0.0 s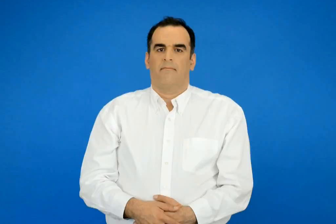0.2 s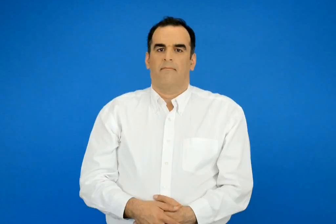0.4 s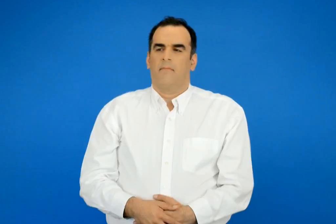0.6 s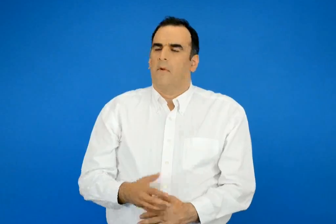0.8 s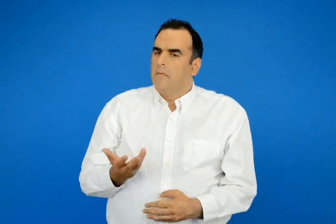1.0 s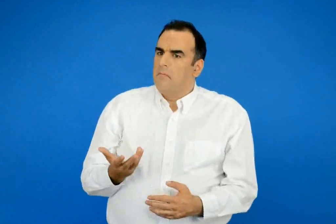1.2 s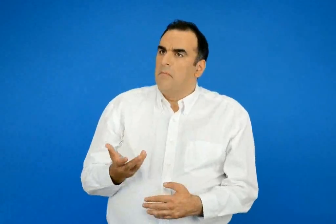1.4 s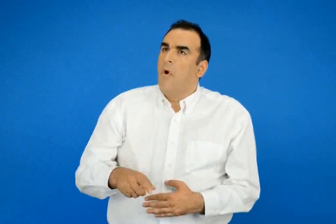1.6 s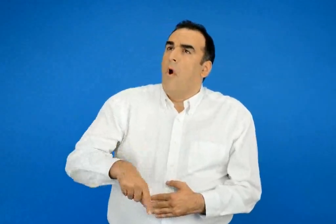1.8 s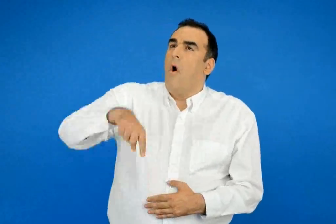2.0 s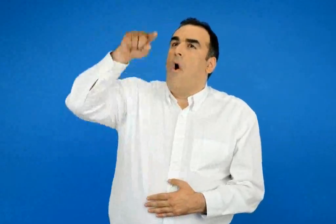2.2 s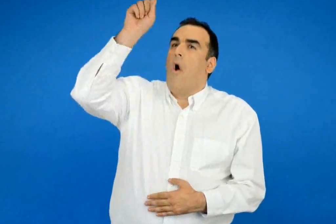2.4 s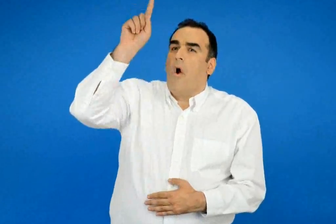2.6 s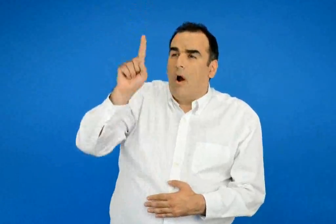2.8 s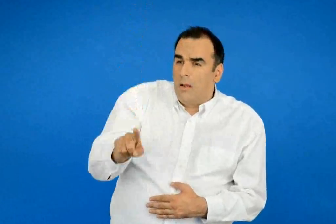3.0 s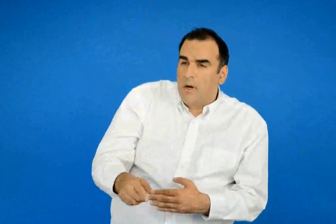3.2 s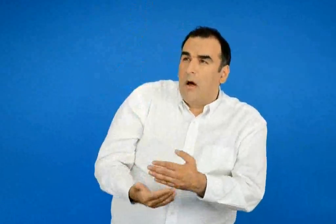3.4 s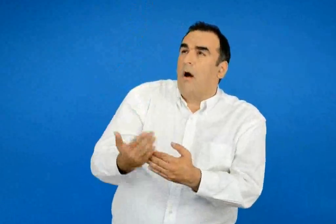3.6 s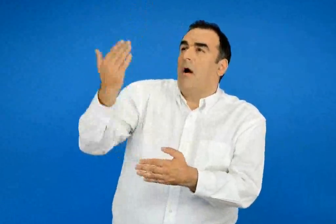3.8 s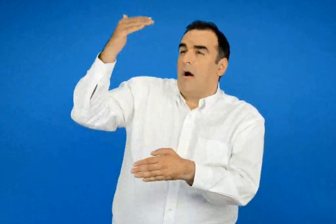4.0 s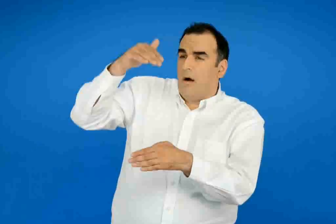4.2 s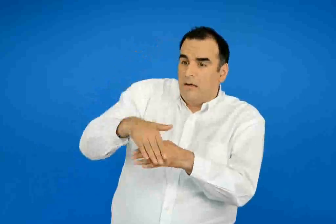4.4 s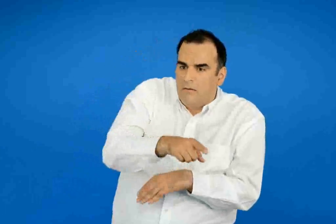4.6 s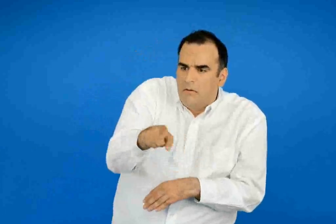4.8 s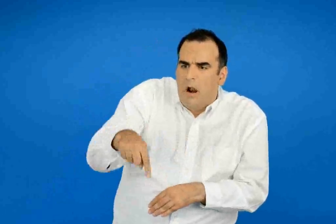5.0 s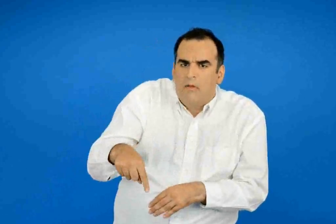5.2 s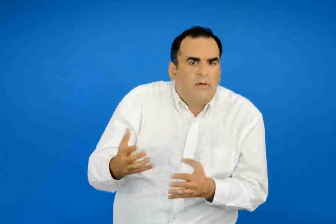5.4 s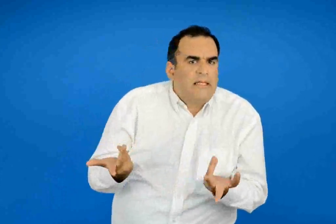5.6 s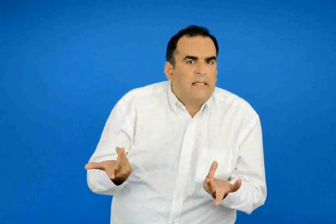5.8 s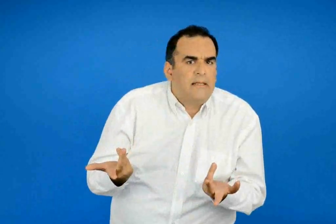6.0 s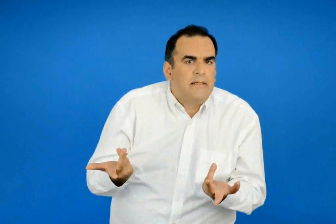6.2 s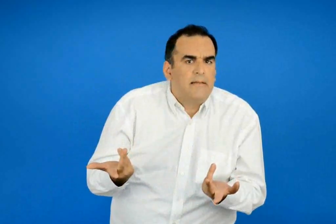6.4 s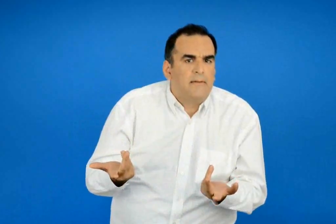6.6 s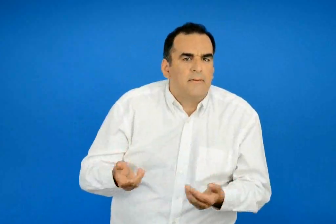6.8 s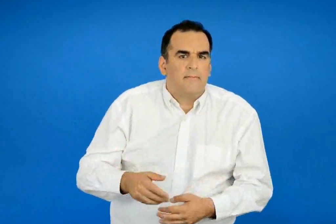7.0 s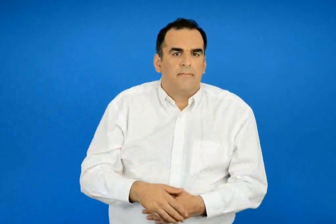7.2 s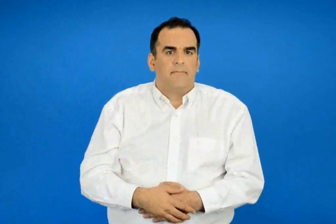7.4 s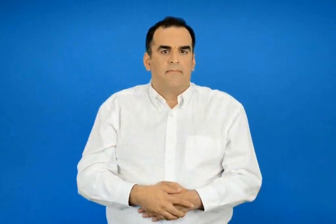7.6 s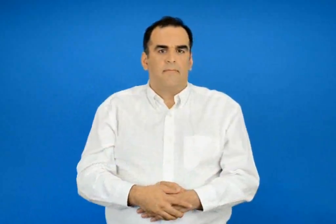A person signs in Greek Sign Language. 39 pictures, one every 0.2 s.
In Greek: και τι κάνετε εδώ όλη μέρα ;
